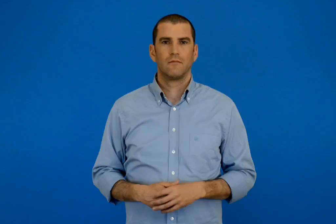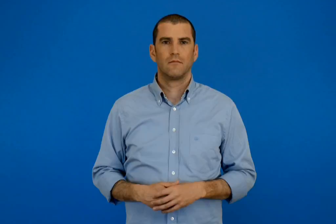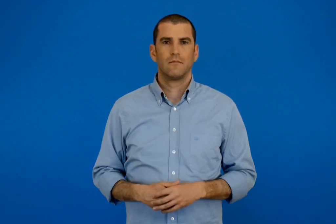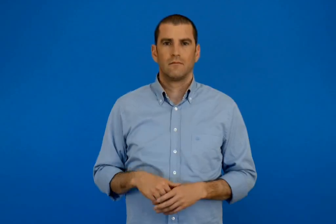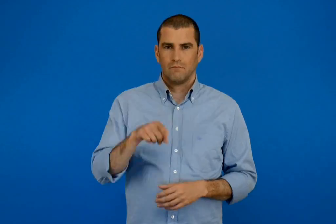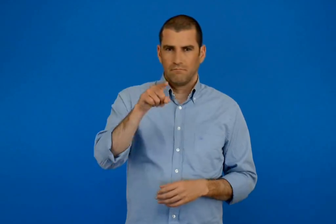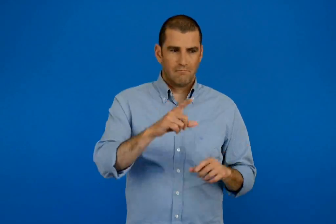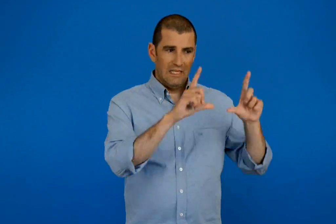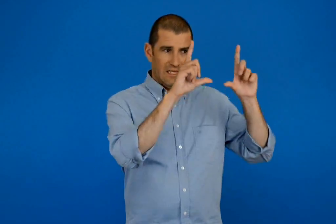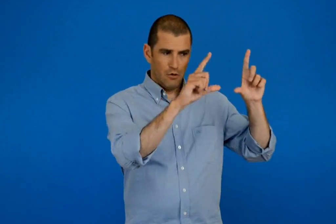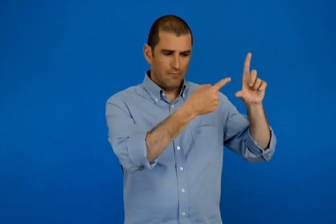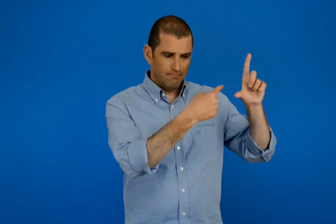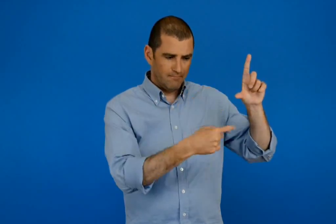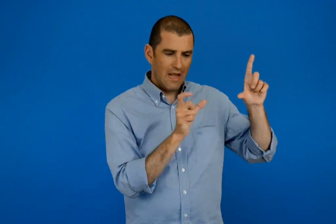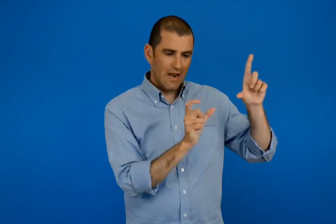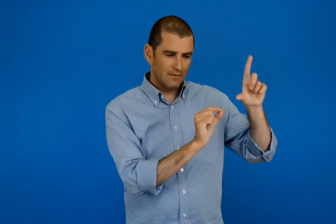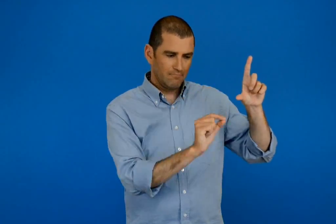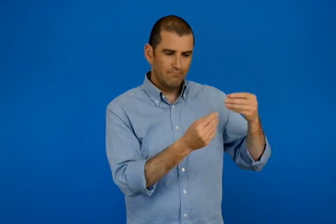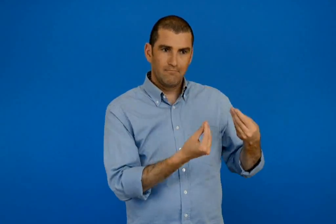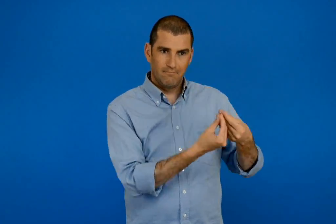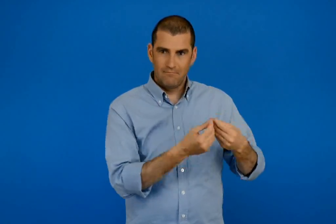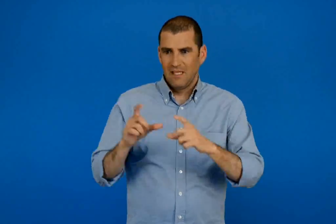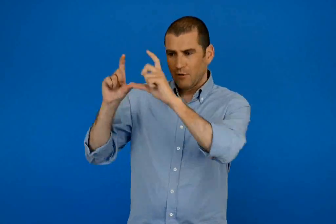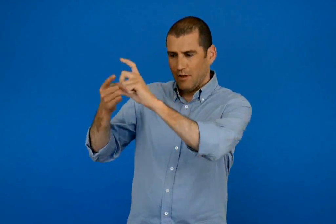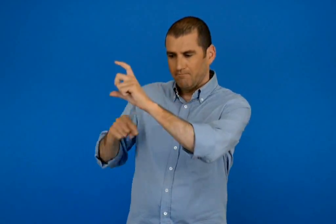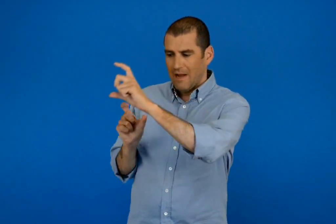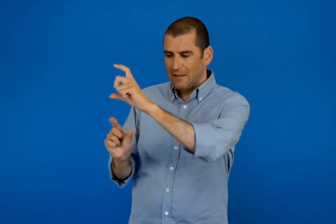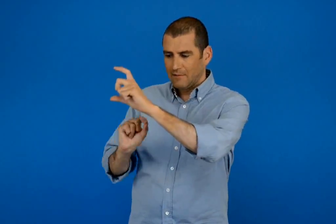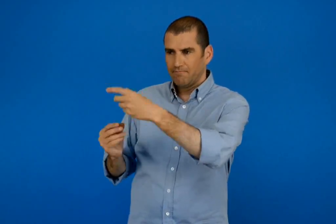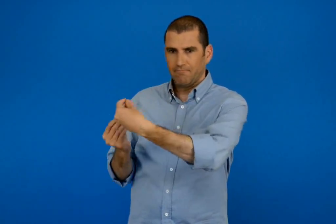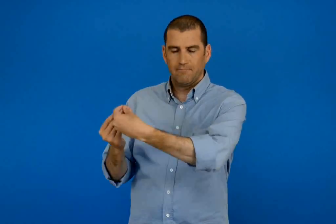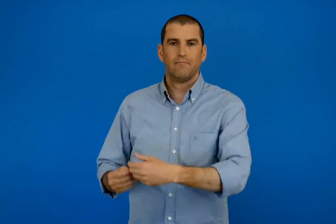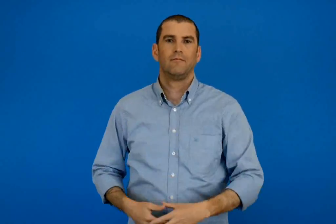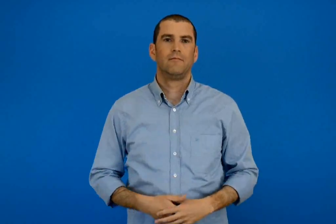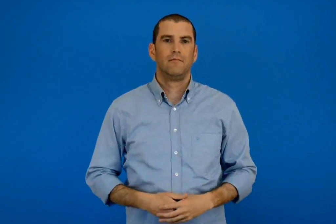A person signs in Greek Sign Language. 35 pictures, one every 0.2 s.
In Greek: γραφώ μια λέξη που ταιριάζει κάτω από κάθε εικόνα
